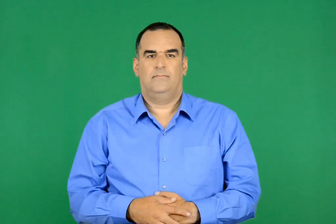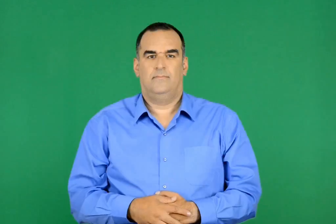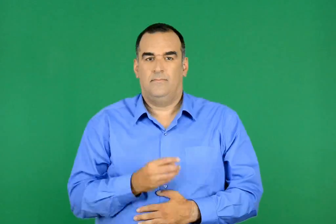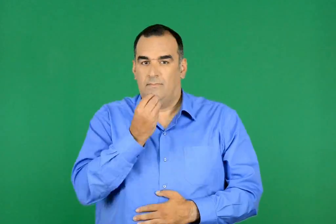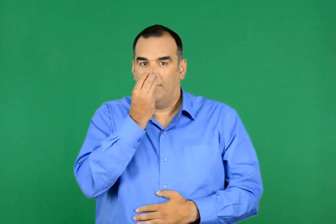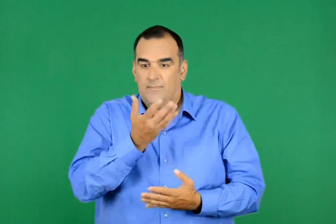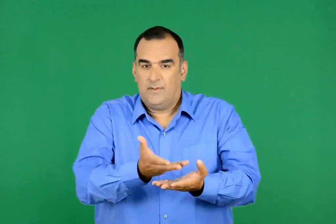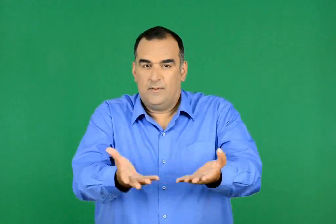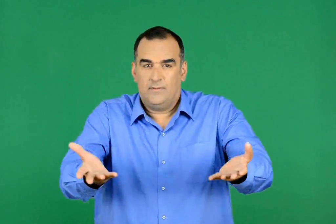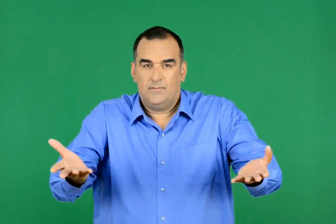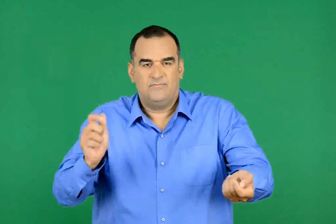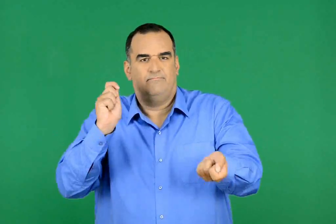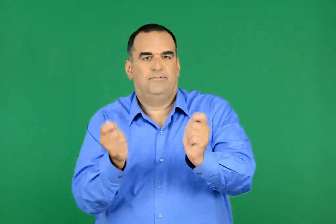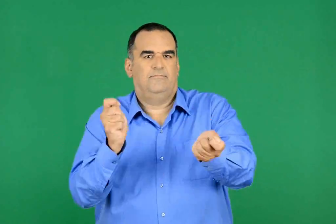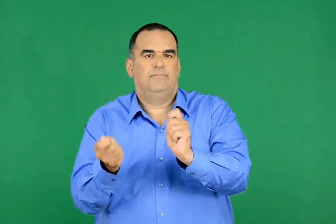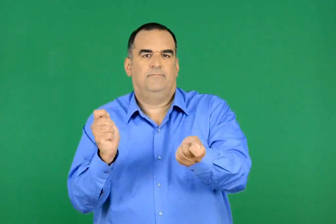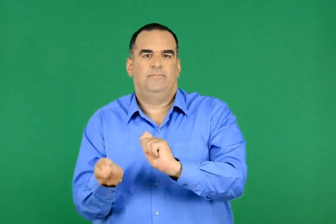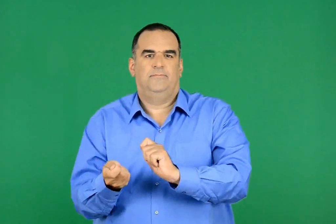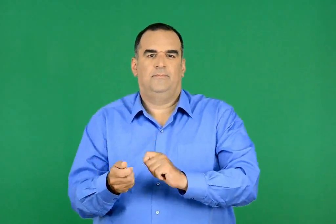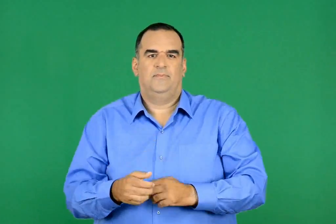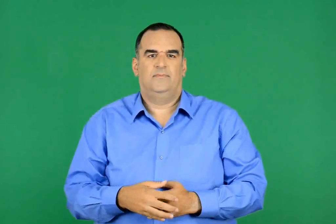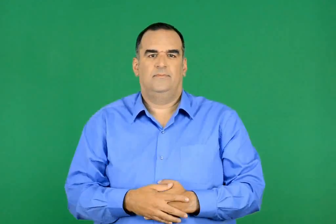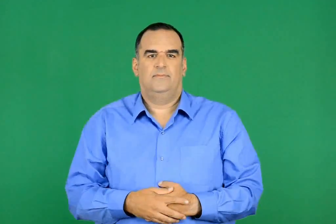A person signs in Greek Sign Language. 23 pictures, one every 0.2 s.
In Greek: ο κήπος των µεταµορφώσεων
